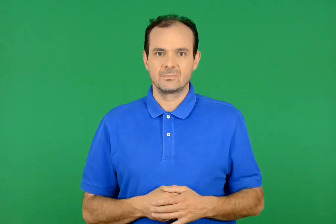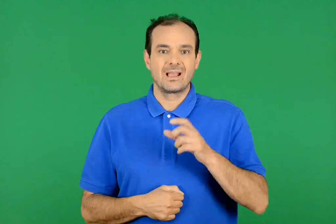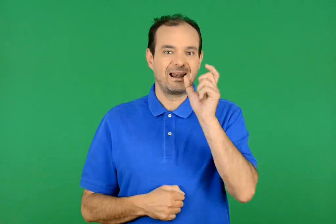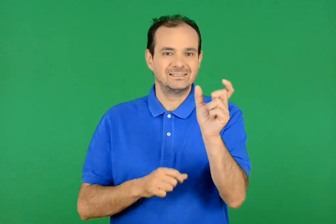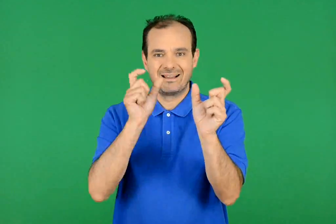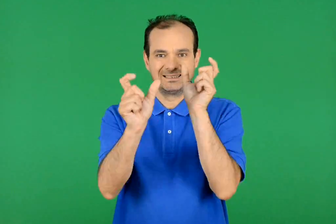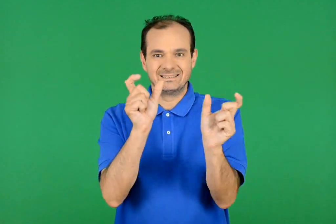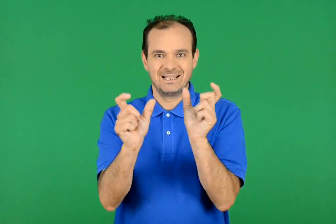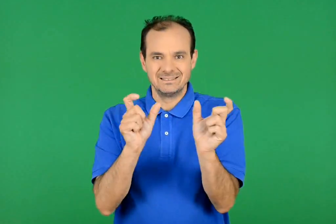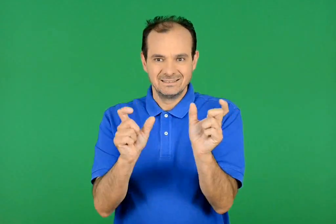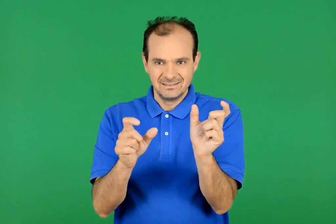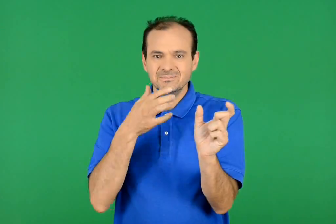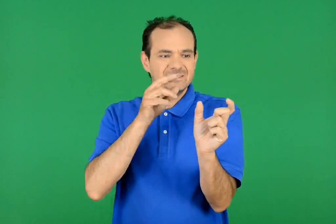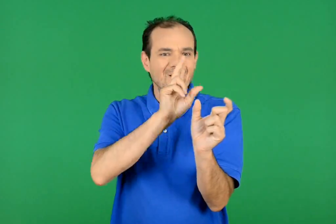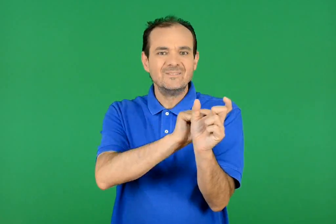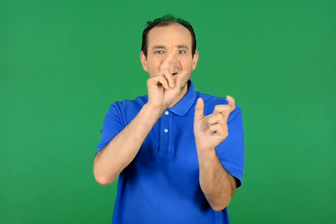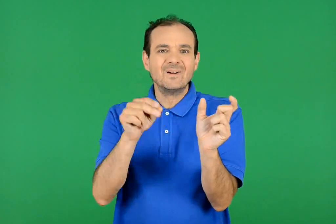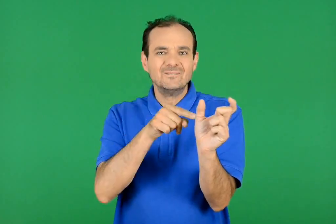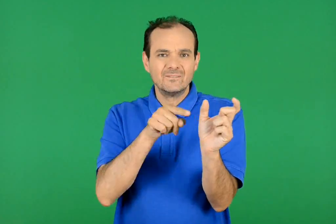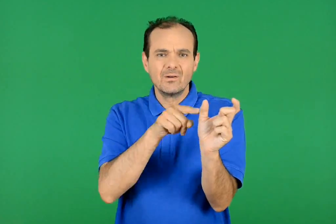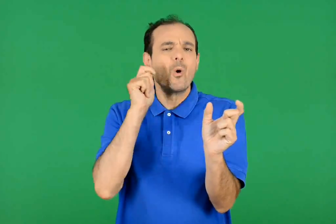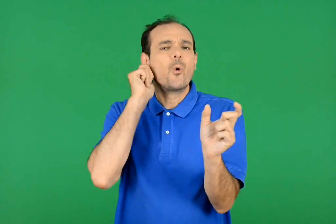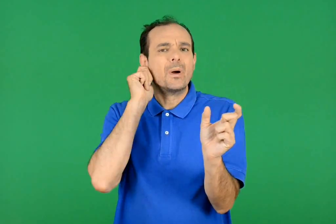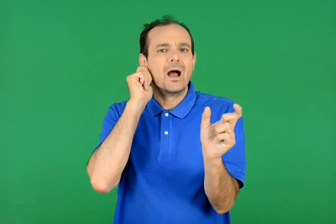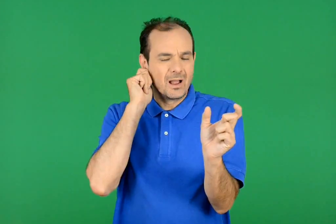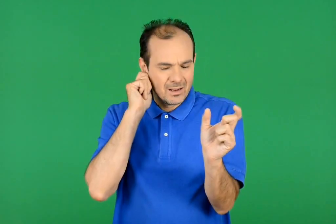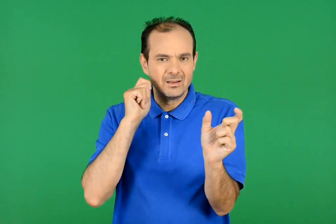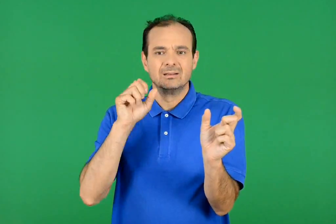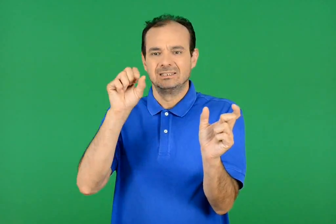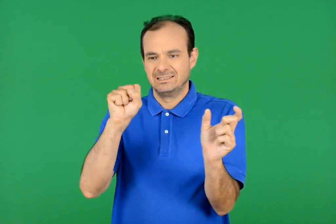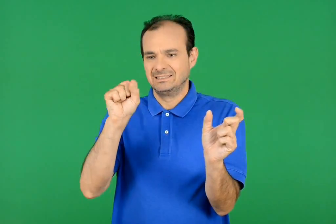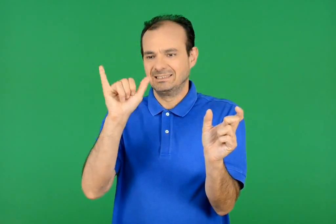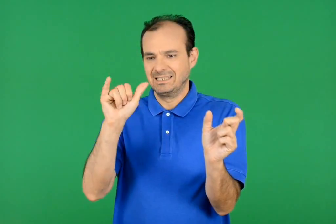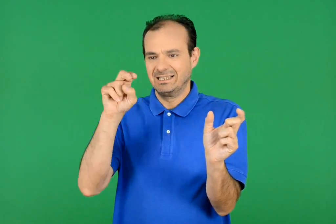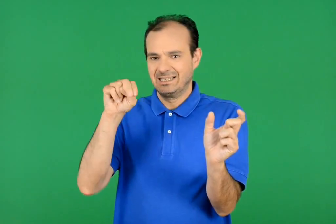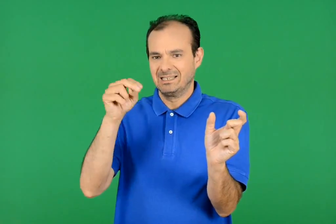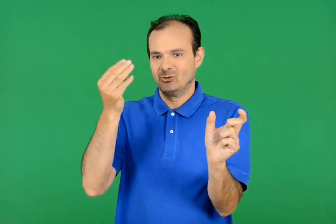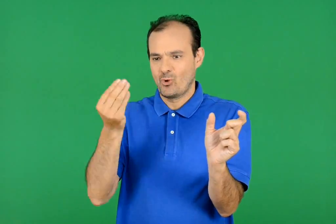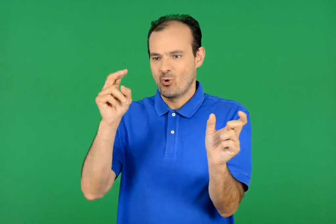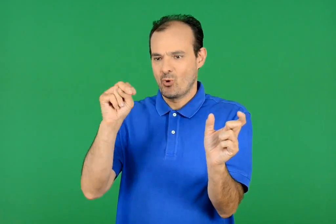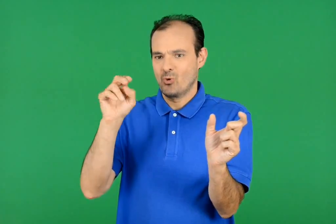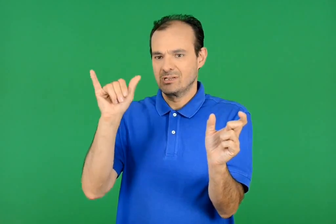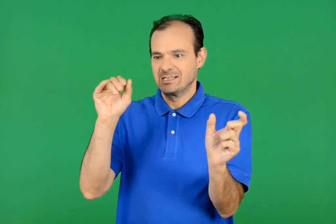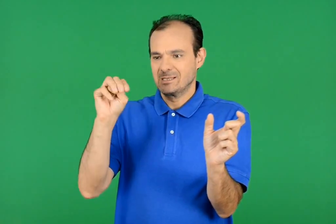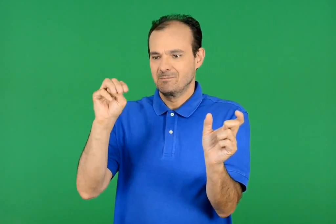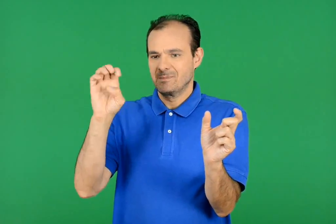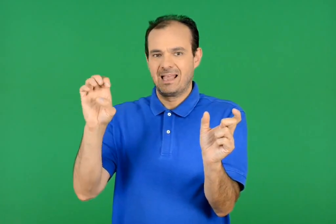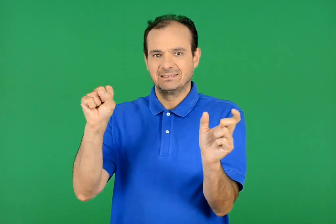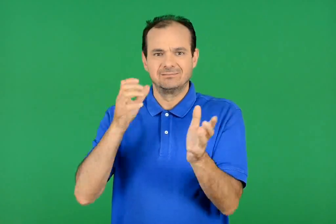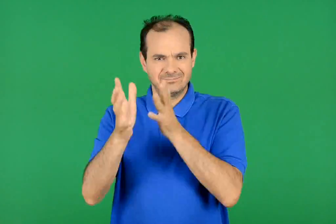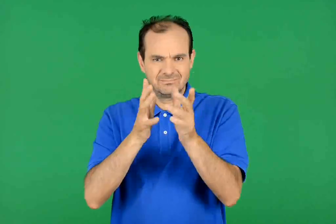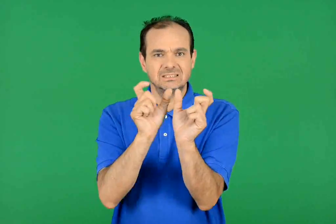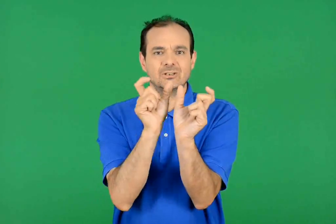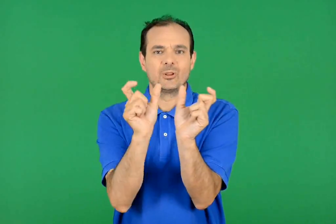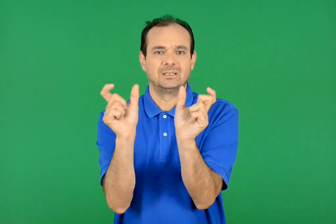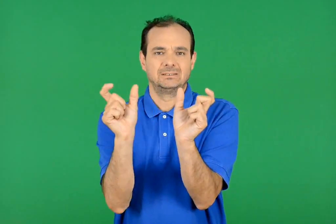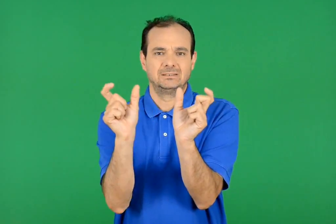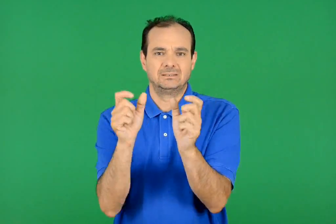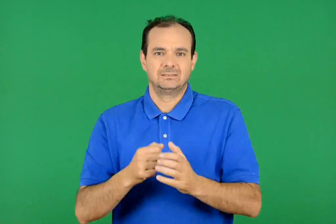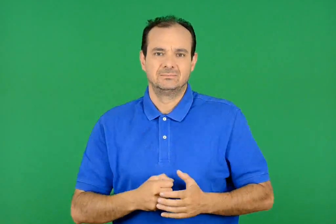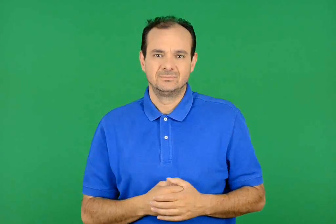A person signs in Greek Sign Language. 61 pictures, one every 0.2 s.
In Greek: οι λέξεις που έχουν παρόμοια σημασία λέγονται συνώνυμες
